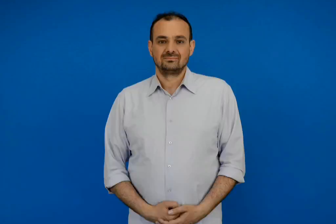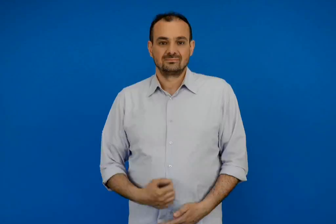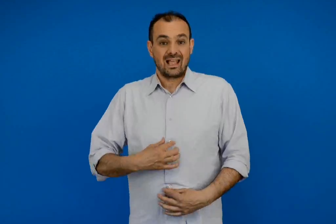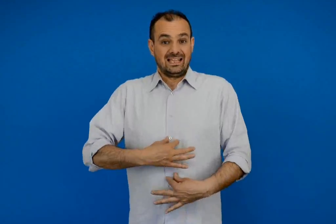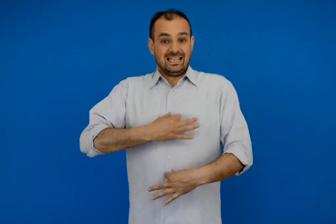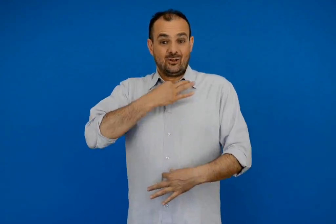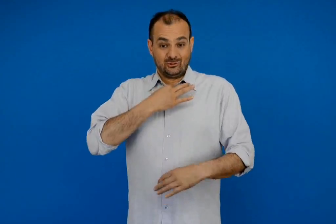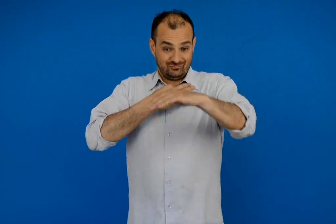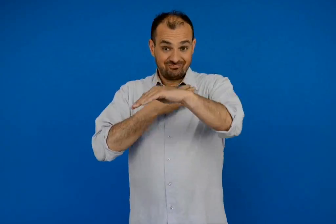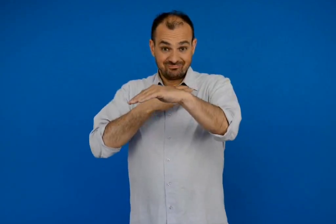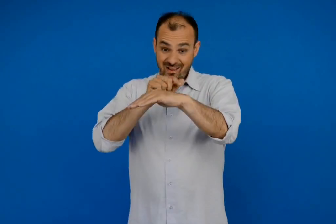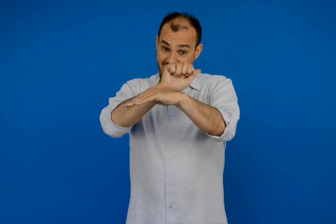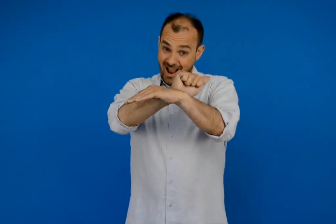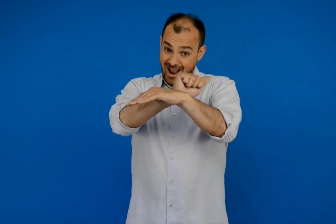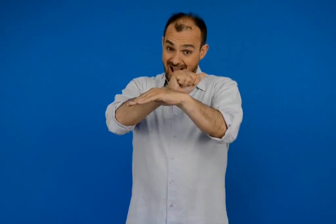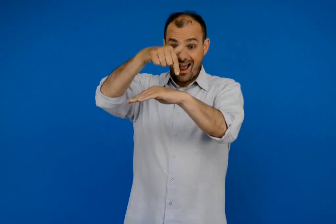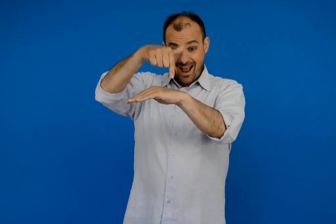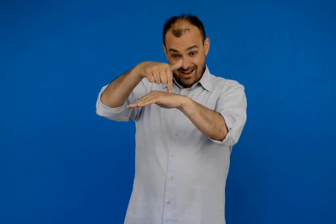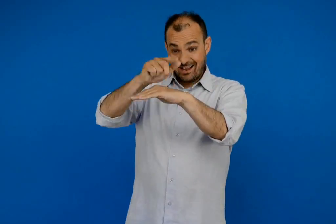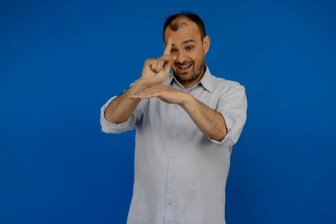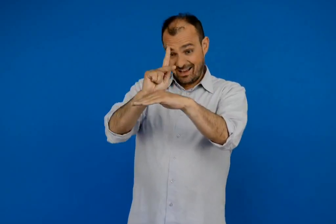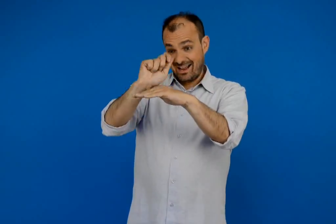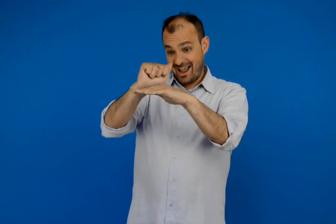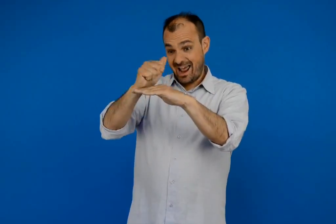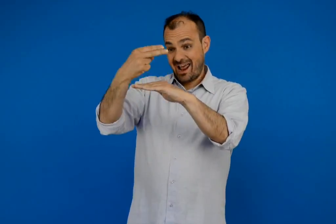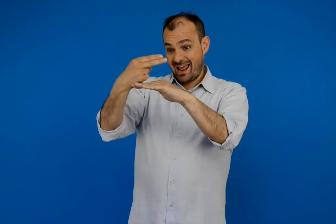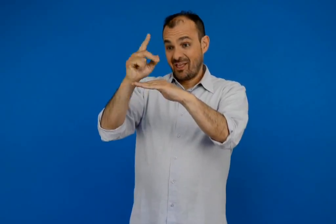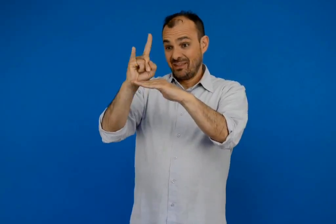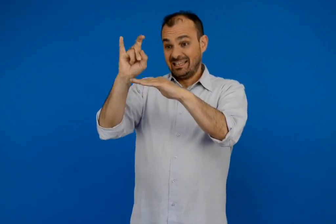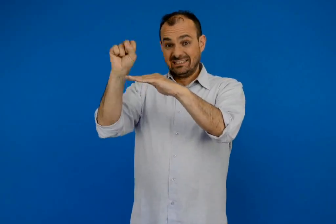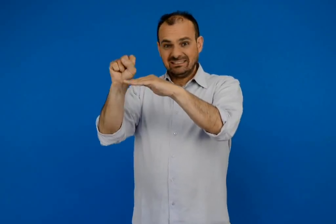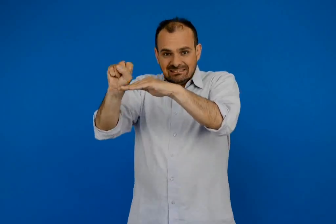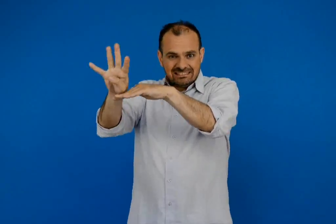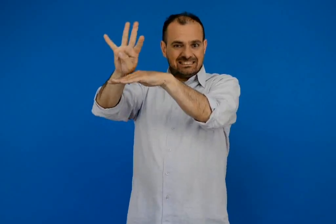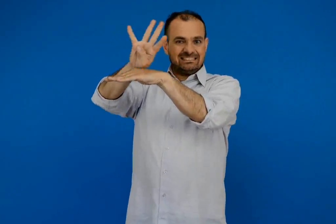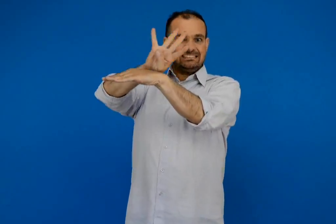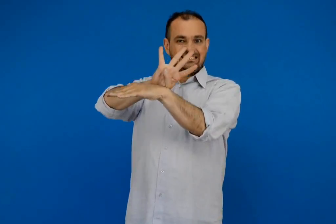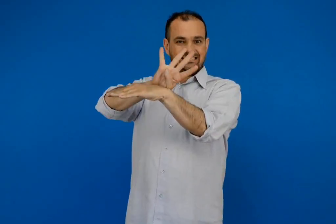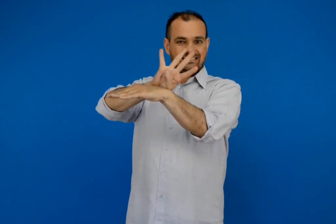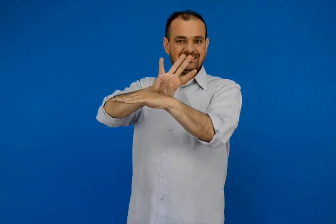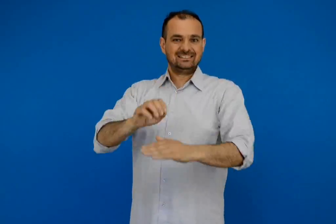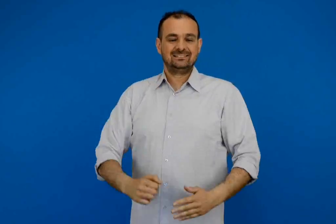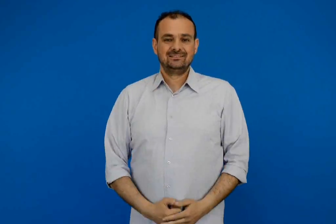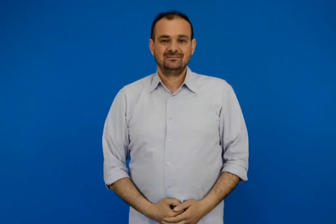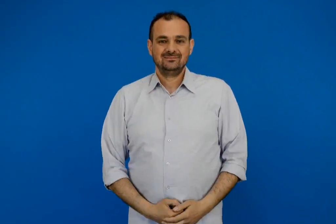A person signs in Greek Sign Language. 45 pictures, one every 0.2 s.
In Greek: ο κύριος αγκάθης
